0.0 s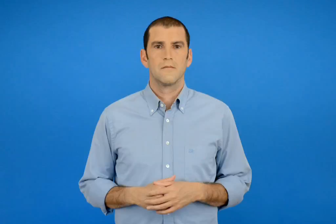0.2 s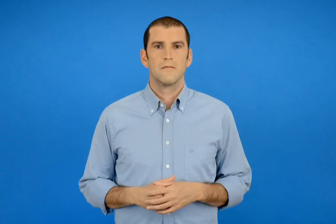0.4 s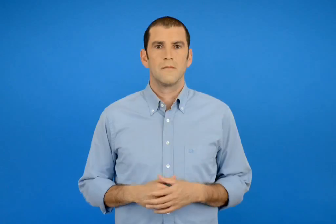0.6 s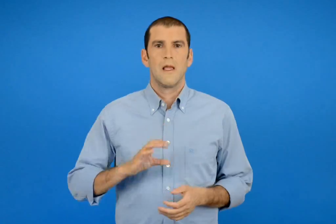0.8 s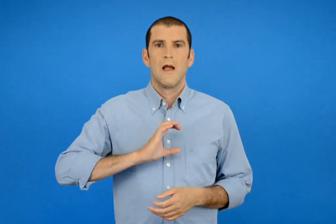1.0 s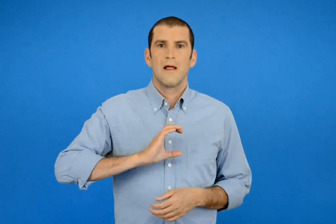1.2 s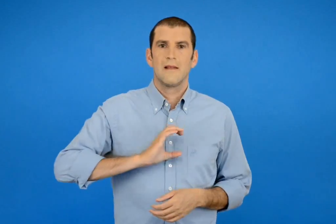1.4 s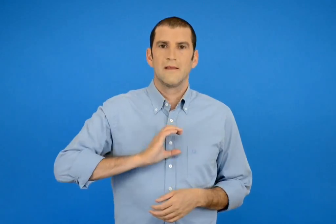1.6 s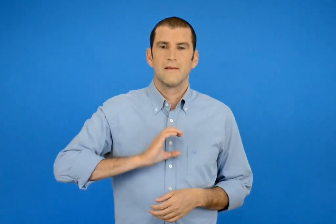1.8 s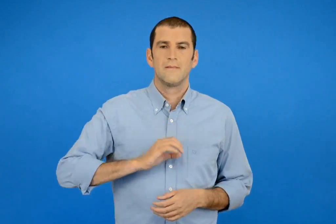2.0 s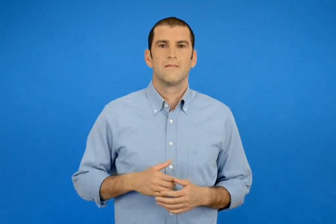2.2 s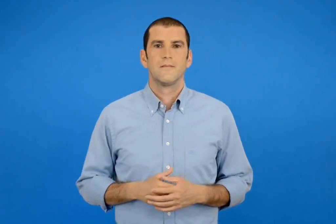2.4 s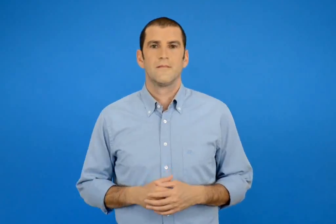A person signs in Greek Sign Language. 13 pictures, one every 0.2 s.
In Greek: η ελένη
